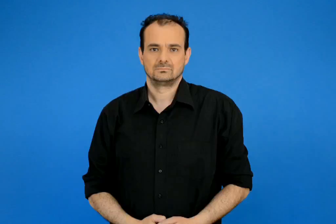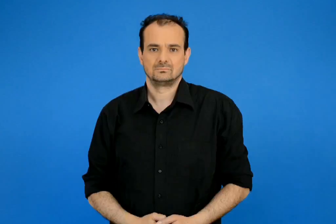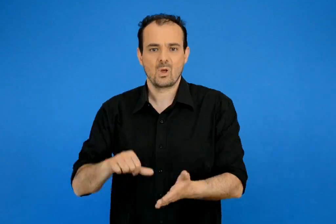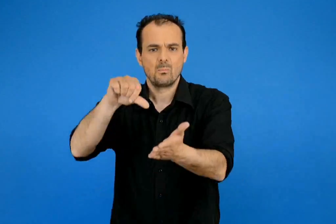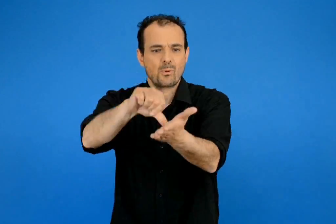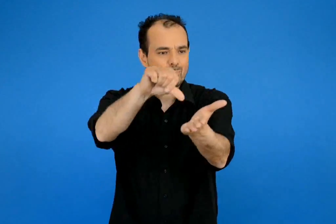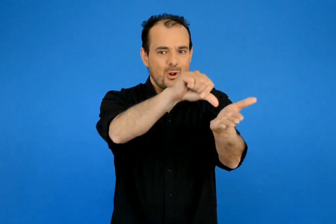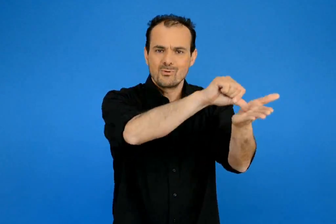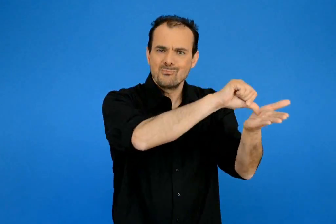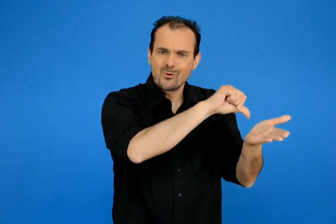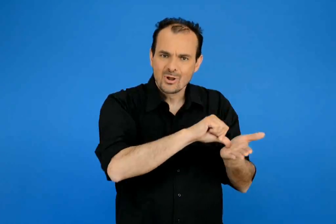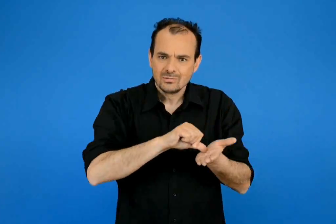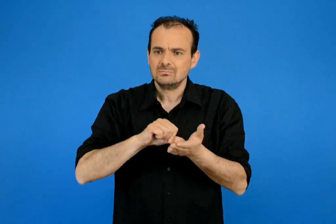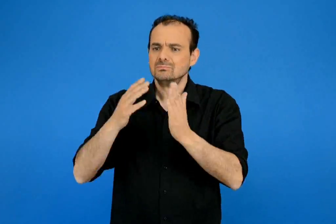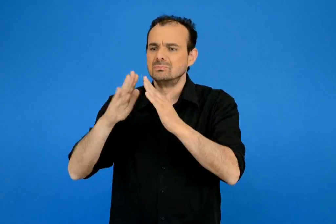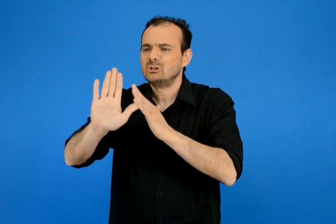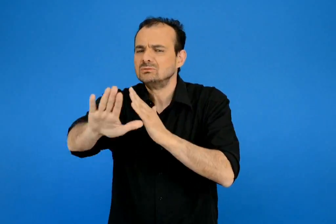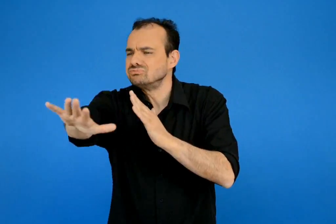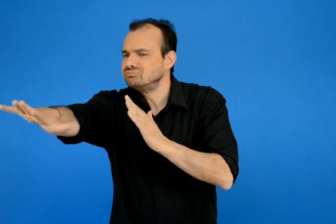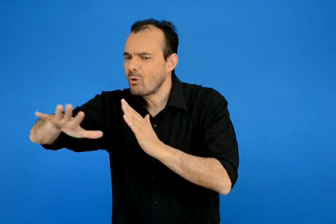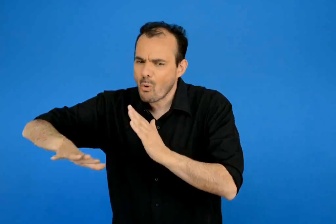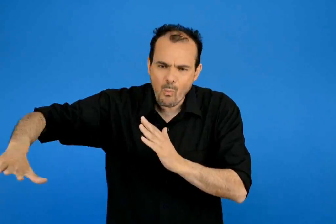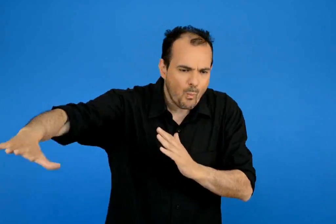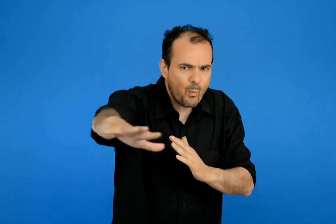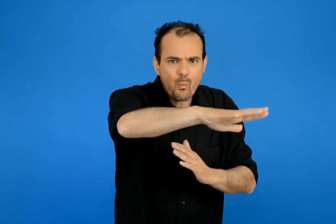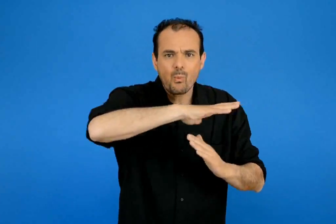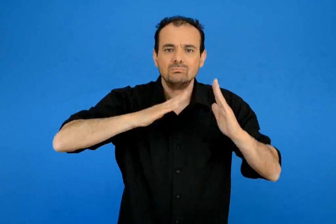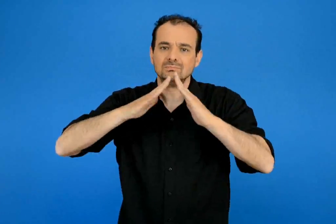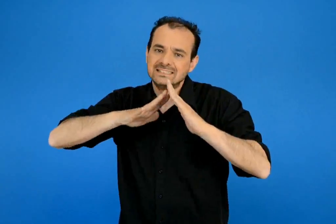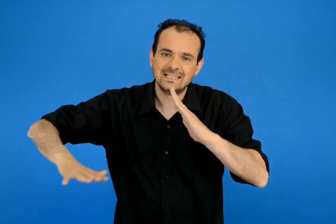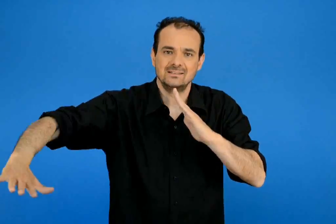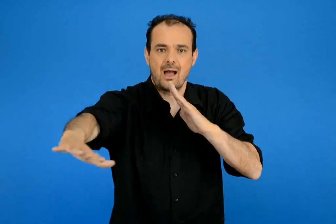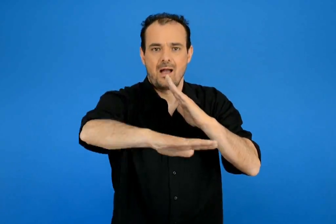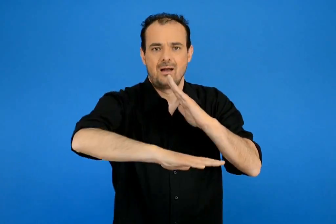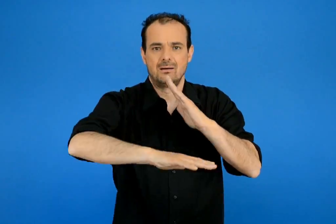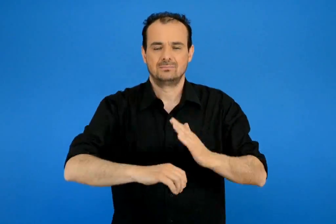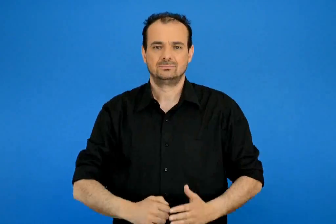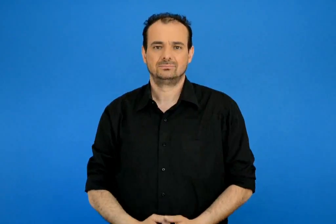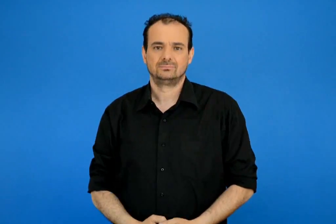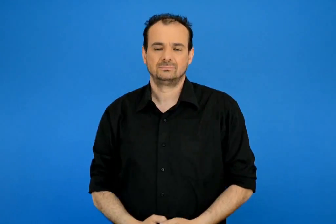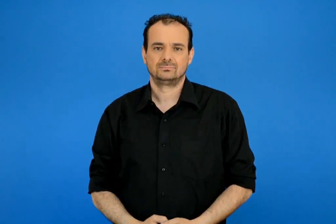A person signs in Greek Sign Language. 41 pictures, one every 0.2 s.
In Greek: στις πόλεις πολλές γειτονίες μαζί φτιάχνουν μια συνοικία
